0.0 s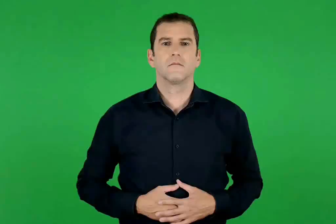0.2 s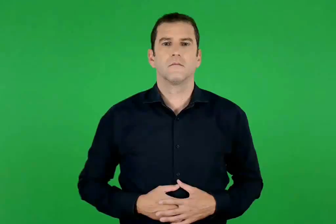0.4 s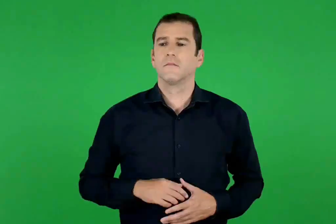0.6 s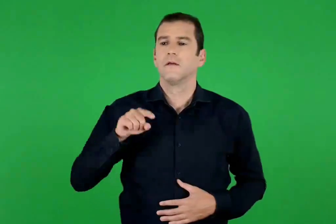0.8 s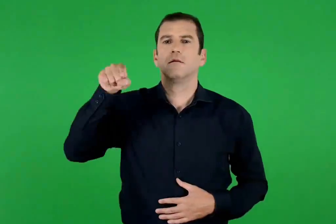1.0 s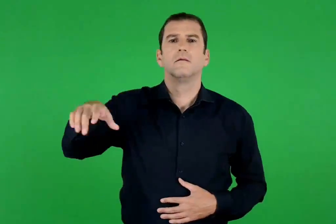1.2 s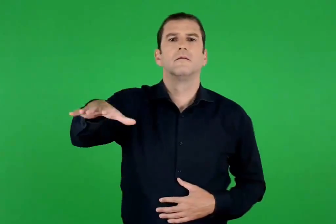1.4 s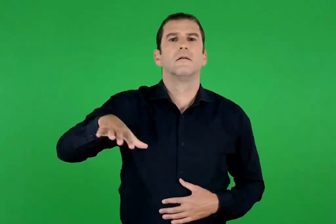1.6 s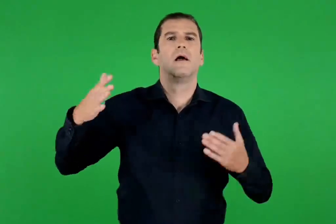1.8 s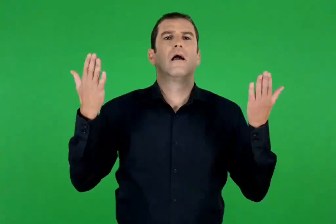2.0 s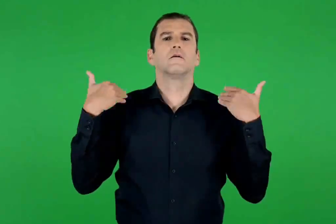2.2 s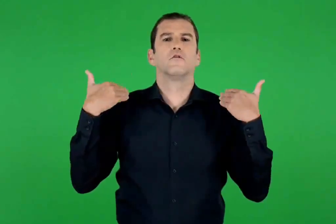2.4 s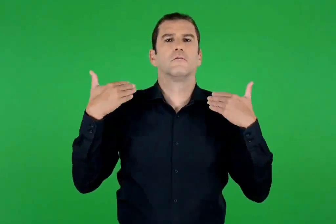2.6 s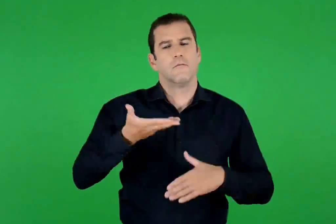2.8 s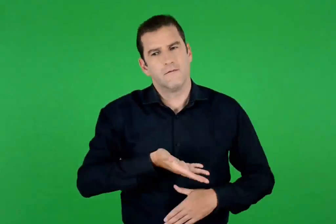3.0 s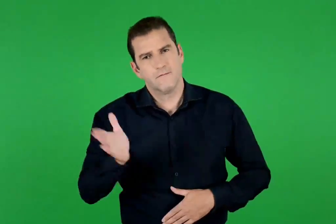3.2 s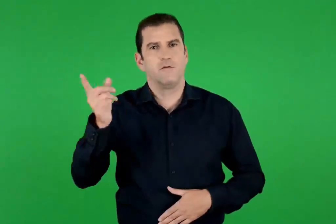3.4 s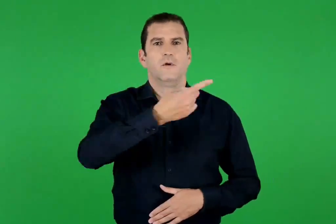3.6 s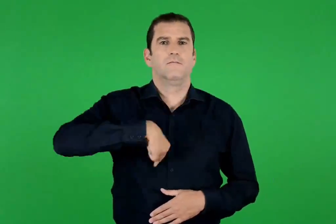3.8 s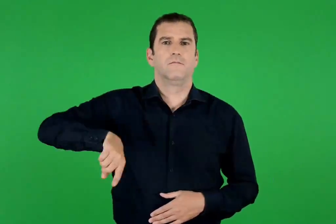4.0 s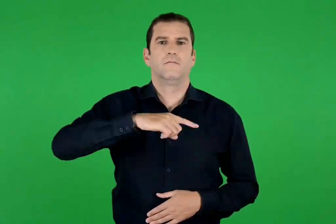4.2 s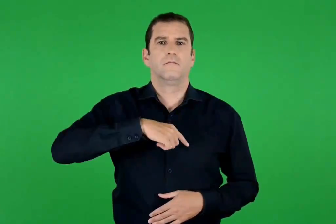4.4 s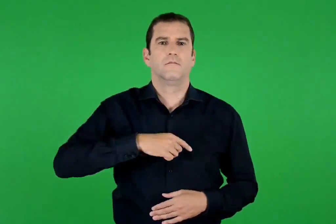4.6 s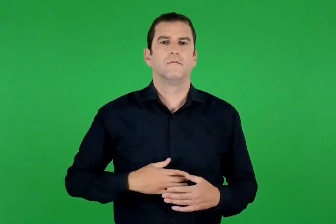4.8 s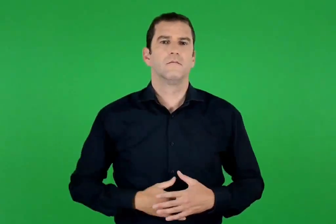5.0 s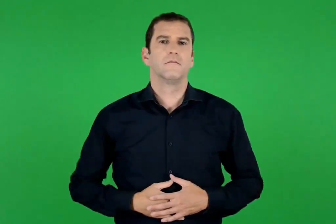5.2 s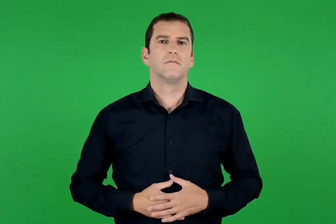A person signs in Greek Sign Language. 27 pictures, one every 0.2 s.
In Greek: φεύγουμε στην εξοχή
